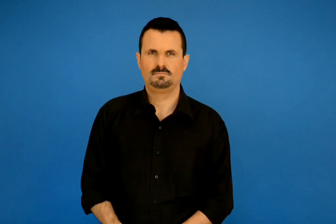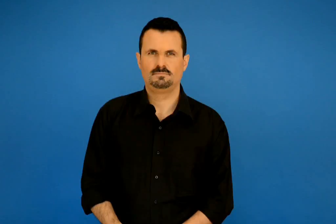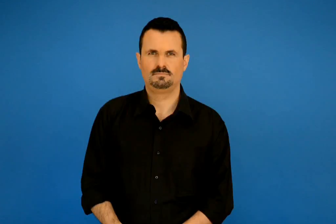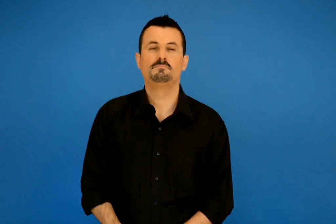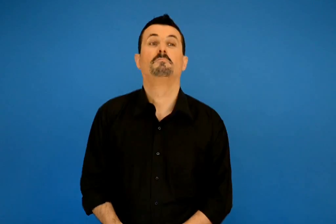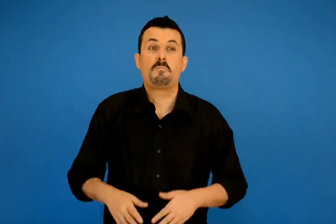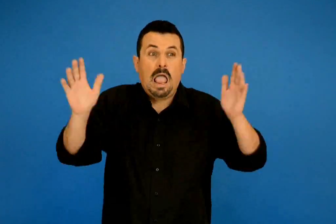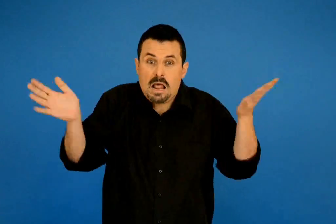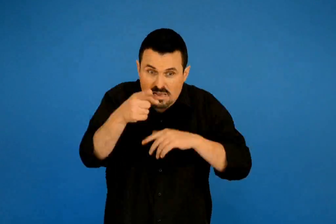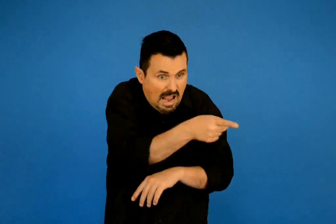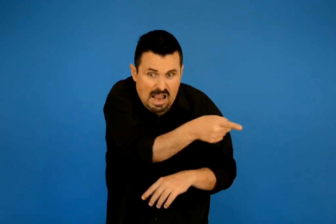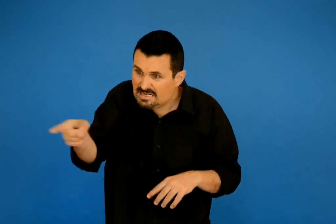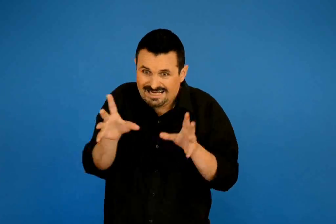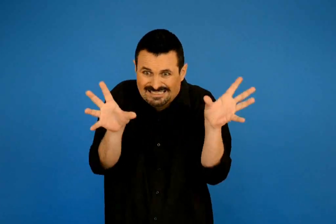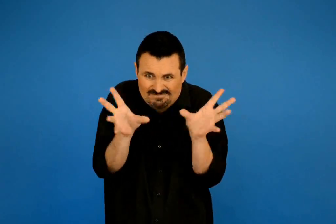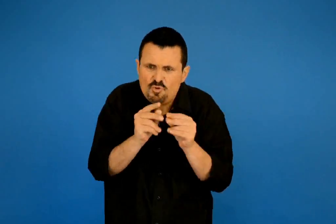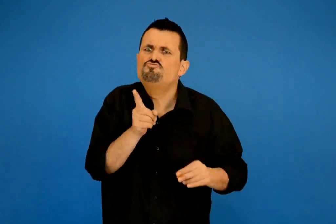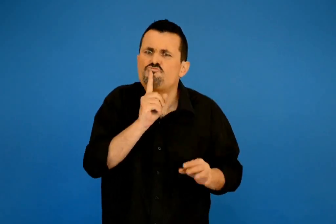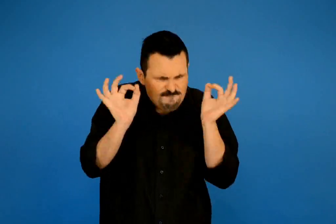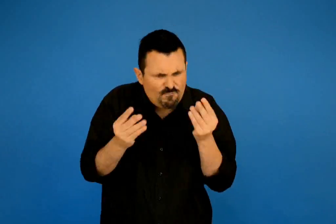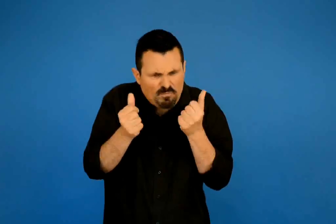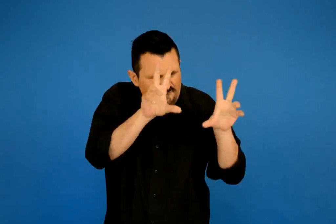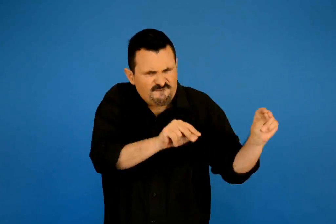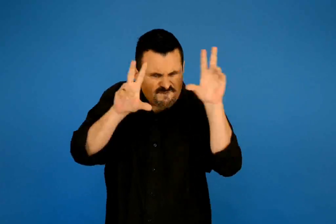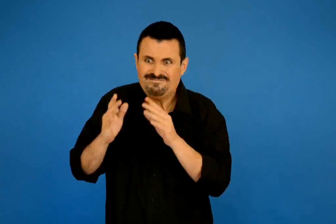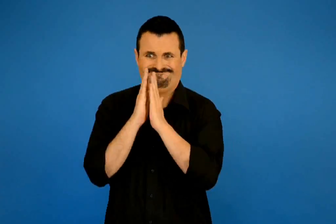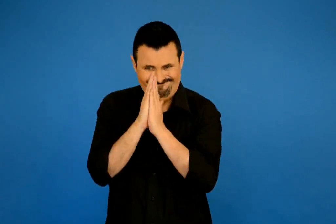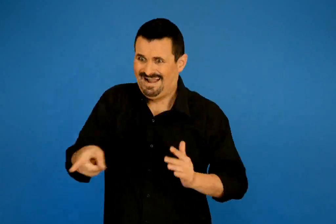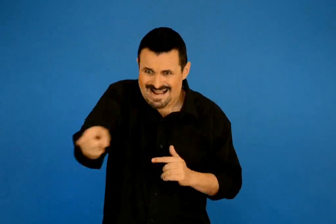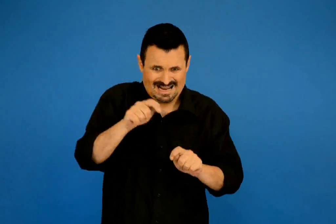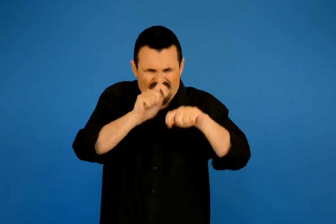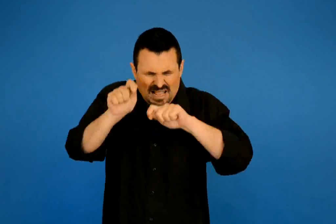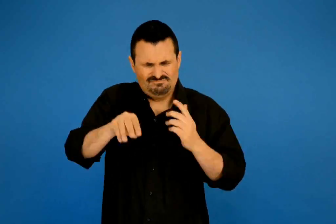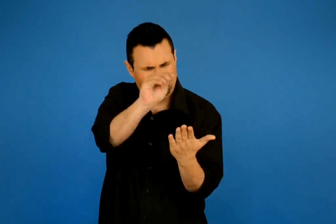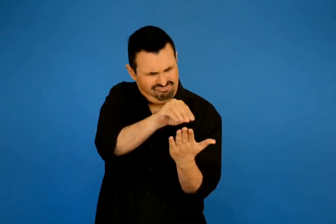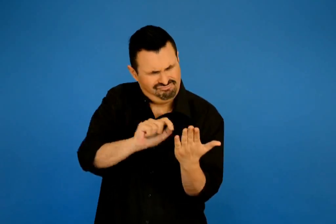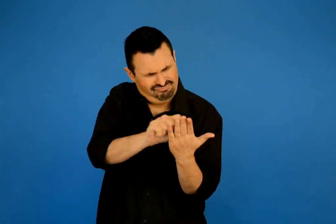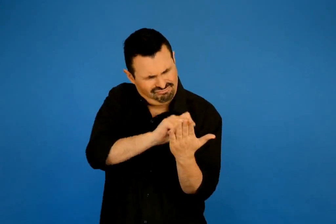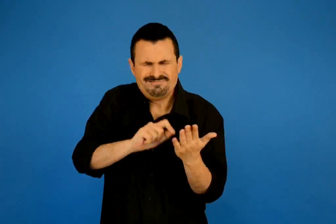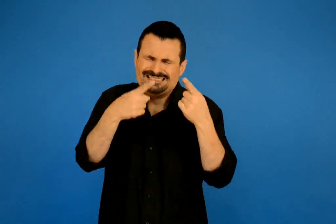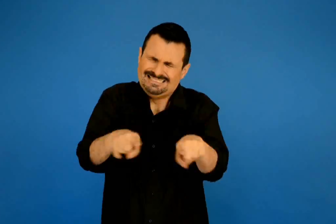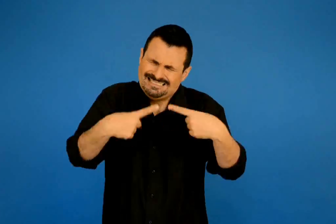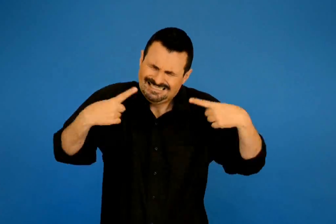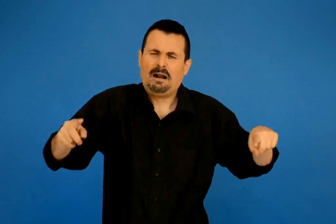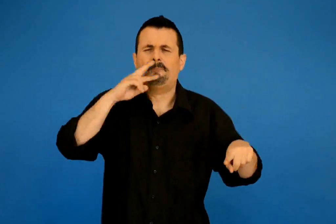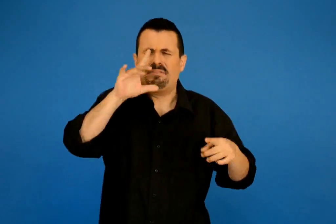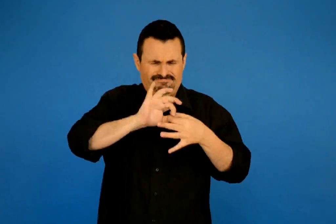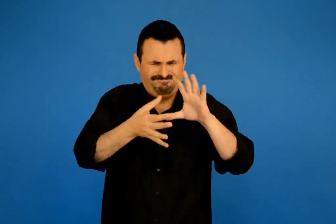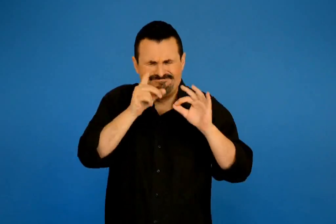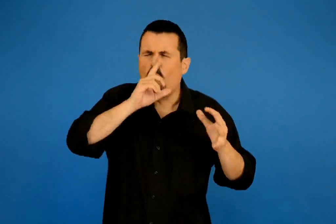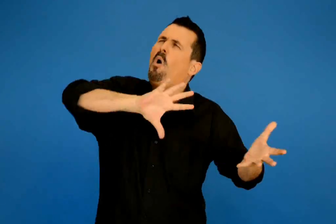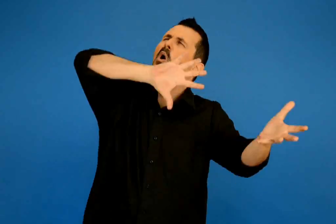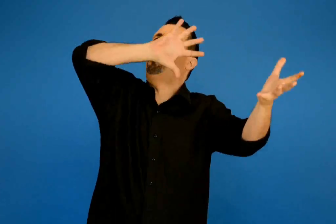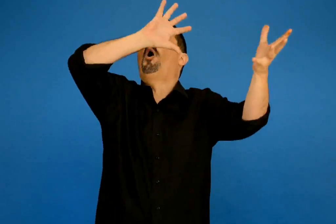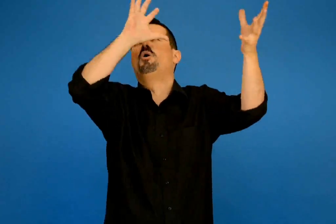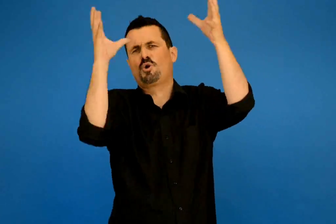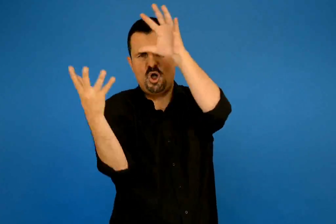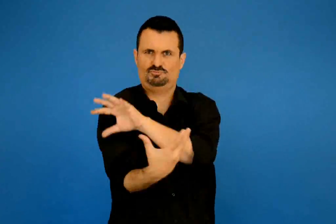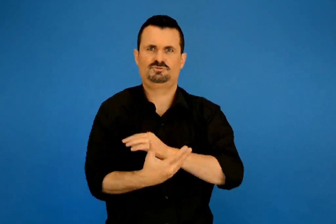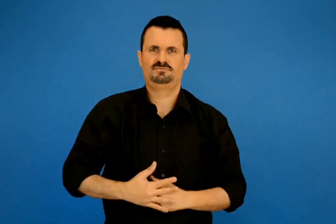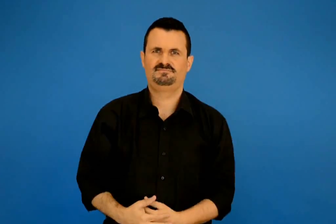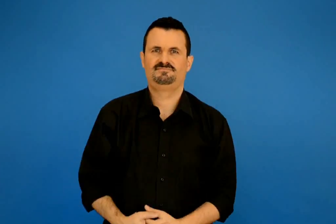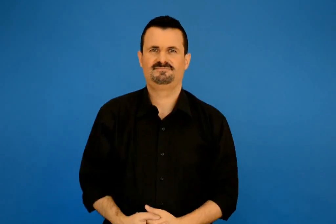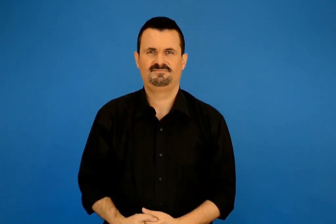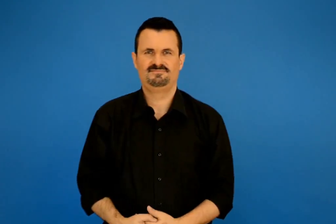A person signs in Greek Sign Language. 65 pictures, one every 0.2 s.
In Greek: αν οι συμμαθητές σου κάνουν το ίδιο μπορείτε να φτιάξετε το βιβλίο με τα παραμυθία από όλο τον κόσμο
